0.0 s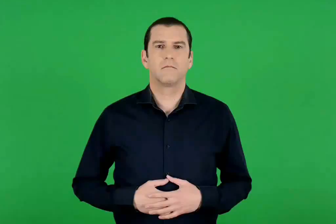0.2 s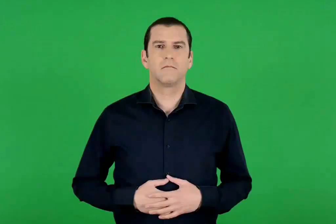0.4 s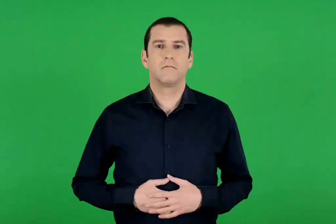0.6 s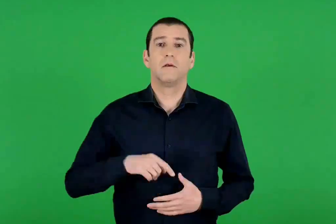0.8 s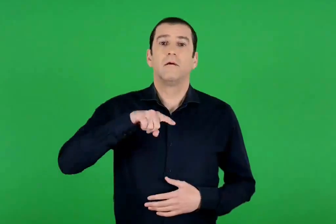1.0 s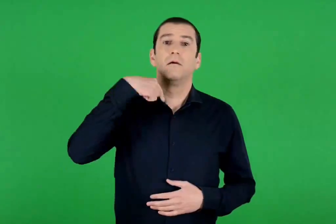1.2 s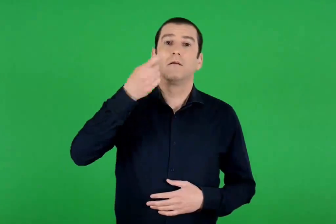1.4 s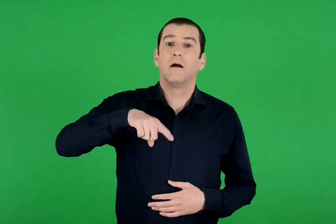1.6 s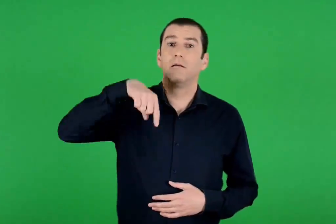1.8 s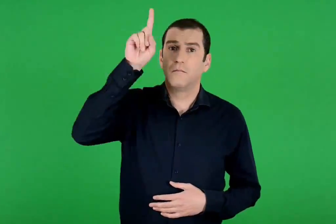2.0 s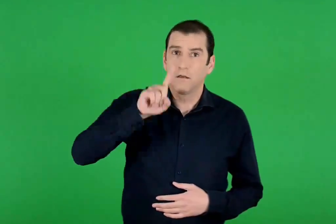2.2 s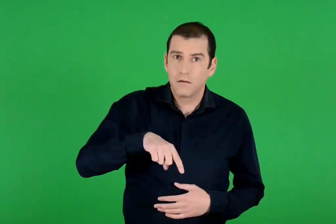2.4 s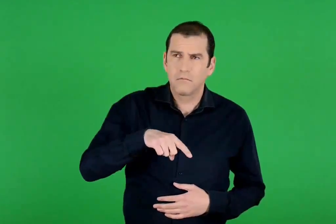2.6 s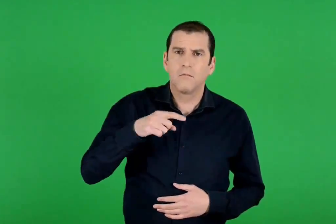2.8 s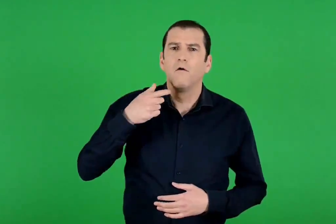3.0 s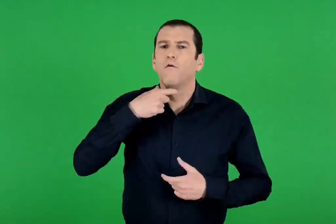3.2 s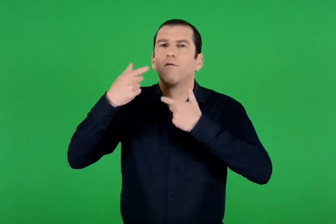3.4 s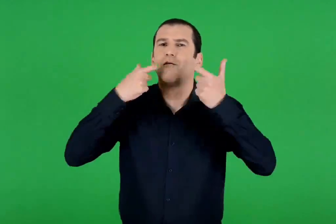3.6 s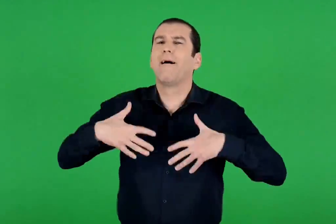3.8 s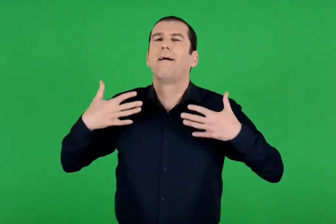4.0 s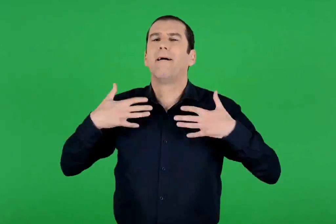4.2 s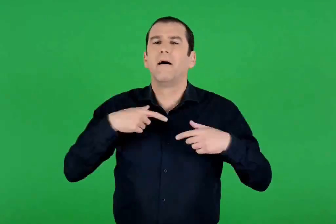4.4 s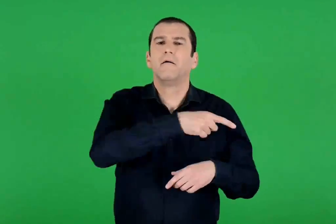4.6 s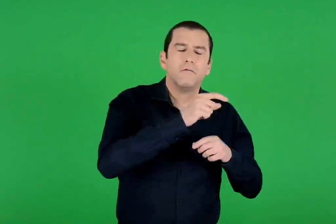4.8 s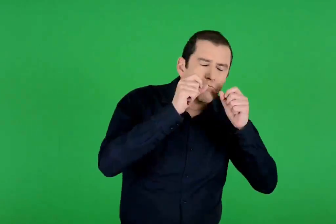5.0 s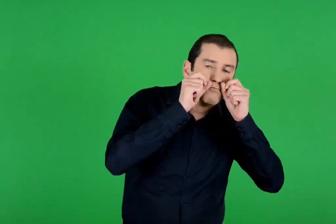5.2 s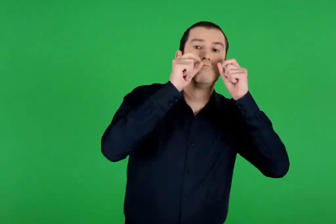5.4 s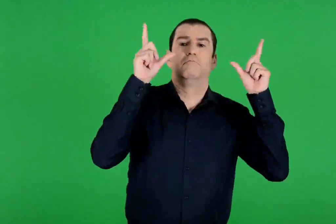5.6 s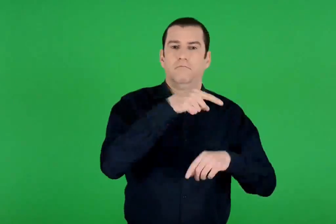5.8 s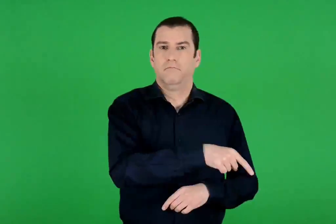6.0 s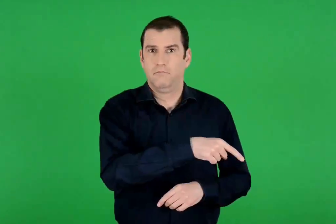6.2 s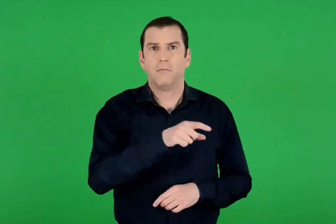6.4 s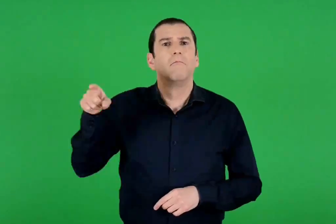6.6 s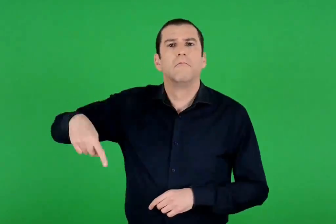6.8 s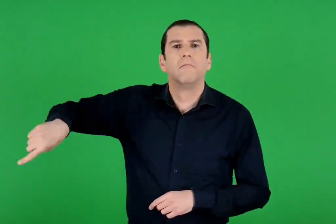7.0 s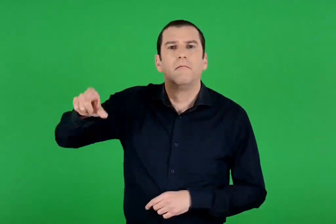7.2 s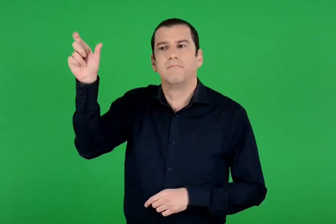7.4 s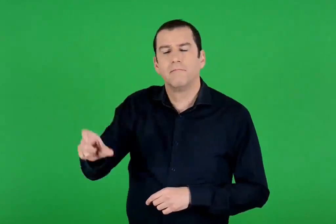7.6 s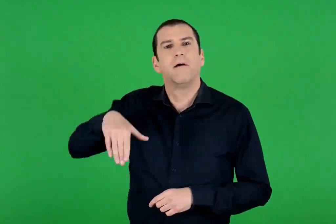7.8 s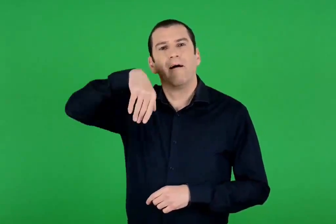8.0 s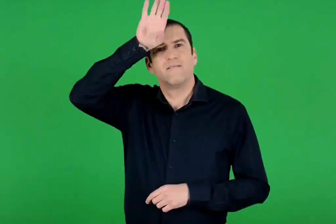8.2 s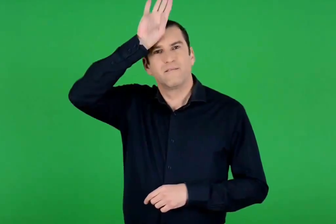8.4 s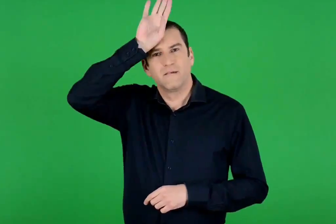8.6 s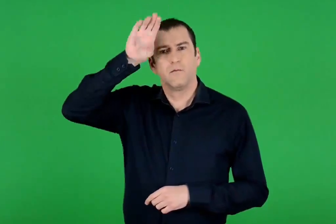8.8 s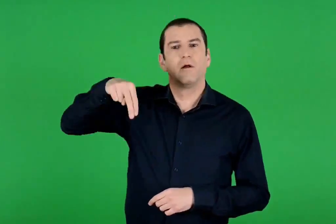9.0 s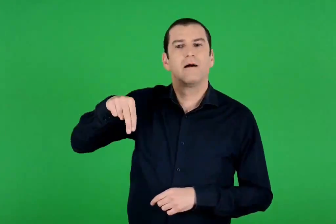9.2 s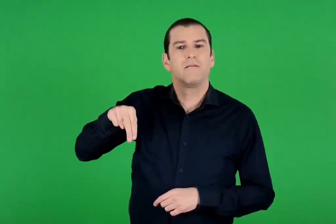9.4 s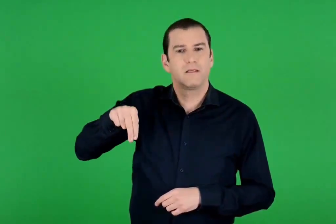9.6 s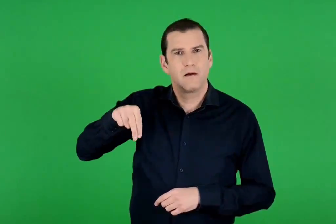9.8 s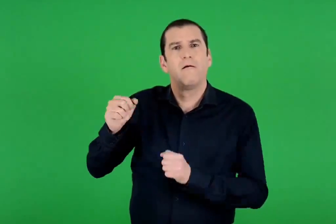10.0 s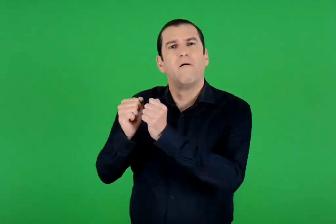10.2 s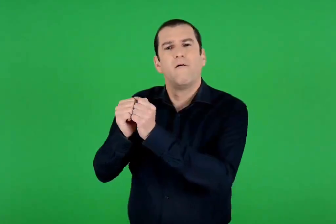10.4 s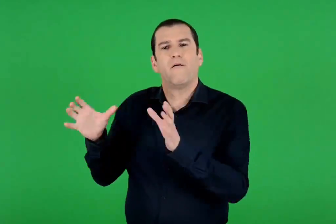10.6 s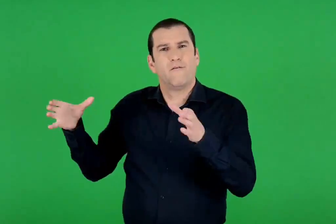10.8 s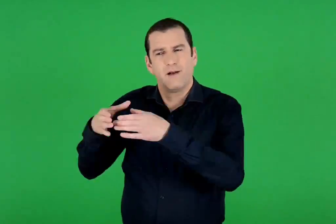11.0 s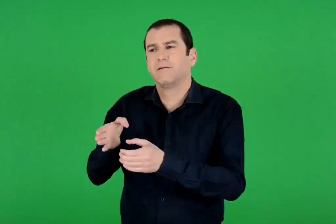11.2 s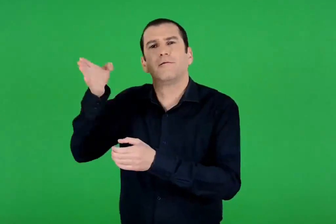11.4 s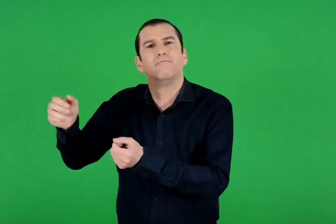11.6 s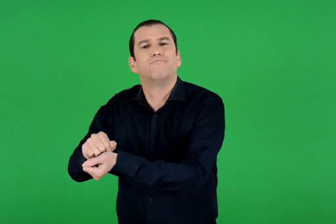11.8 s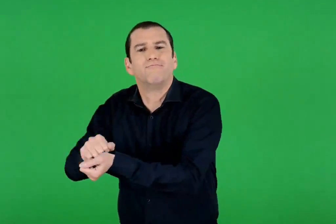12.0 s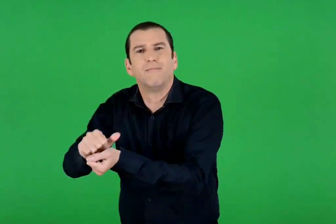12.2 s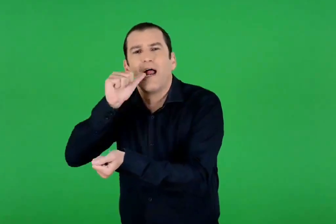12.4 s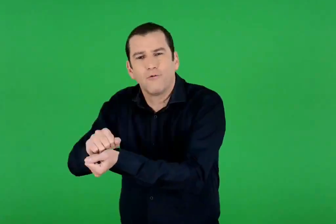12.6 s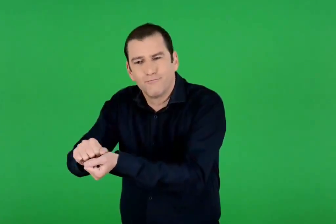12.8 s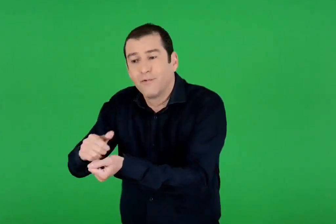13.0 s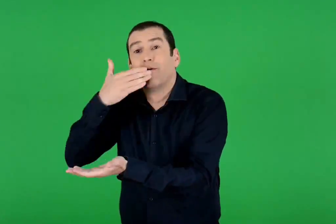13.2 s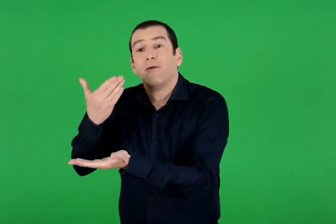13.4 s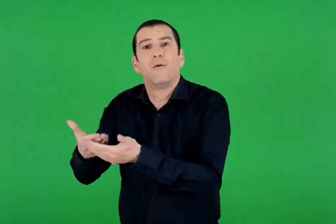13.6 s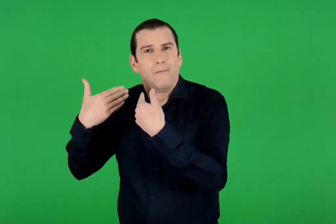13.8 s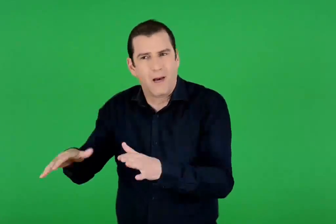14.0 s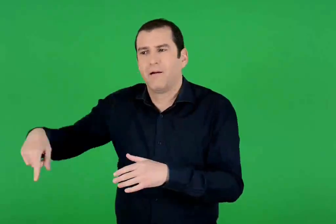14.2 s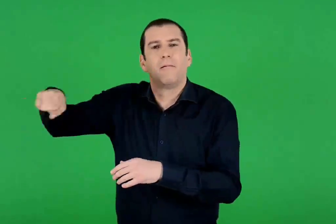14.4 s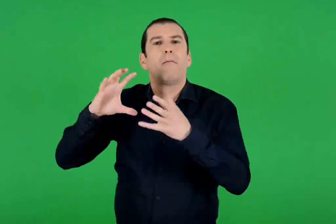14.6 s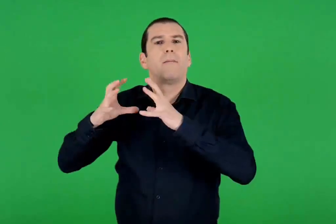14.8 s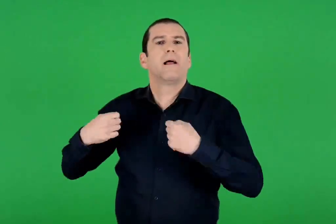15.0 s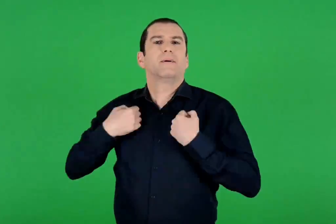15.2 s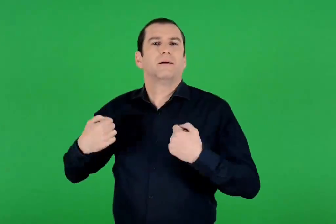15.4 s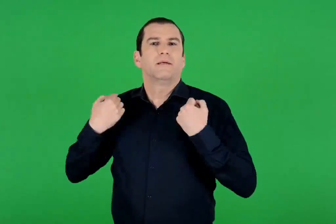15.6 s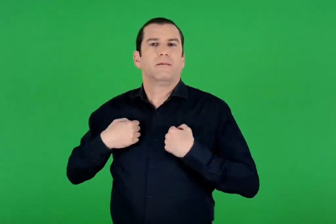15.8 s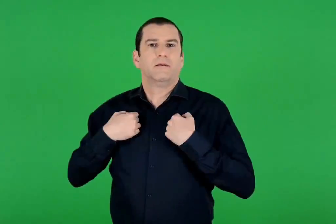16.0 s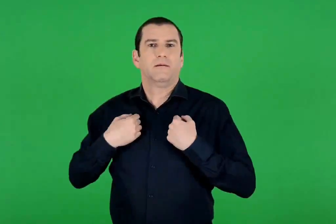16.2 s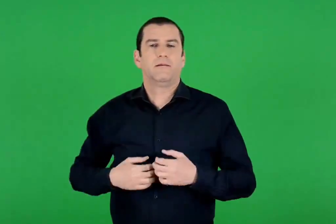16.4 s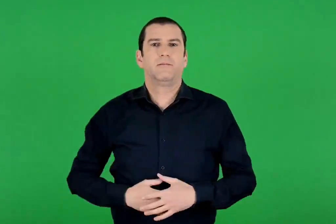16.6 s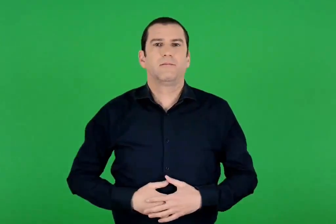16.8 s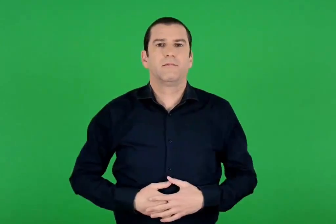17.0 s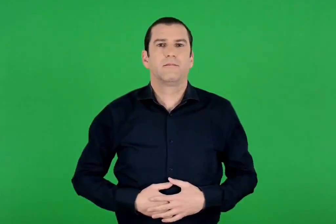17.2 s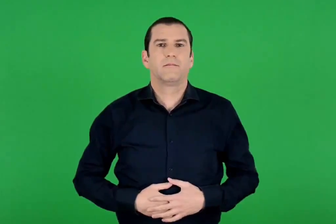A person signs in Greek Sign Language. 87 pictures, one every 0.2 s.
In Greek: τον ξύπνησαν την άλλη μέρα κάποιες χαρούμενες φωνές. ήταν η βασιλοπούλα ναυσικά , που είχε πάει με τις φίλες της να πλύνουν και , αφού τελείωσαν , έπαιζαν τόπι
